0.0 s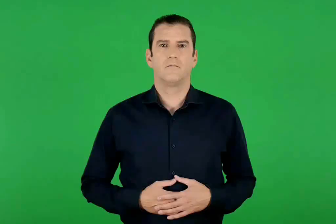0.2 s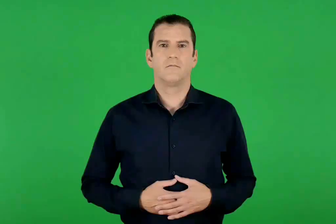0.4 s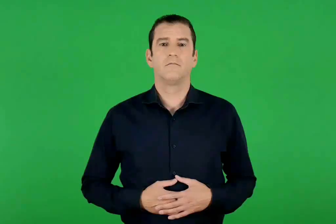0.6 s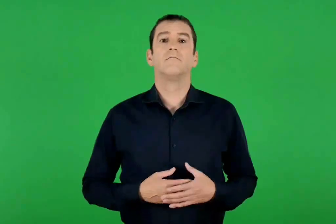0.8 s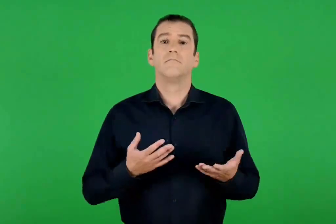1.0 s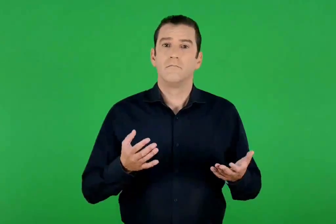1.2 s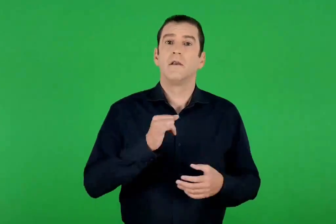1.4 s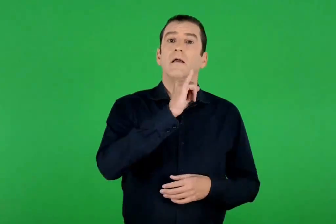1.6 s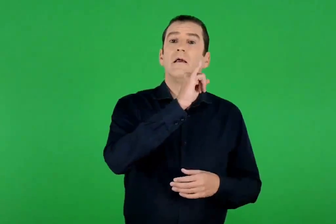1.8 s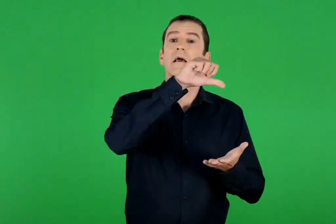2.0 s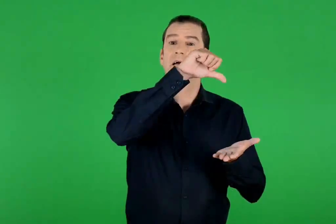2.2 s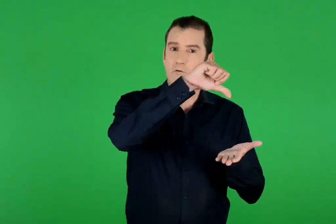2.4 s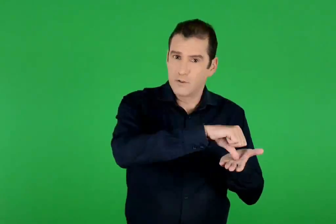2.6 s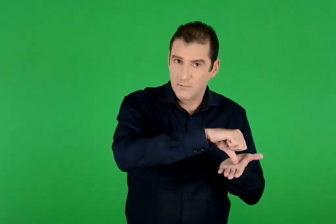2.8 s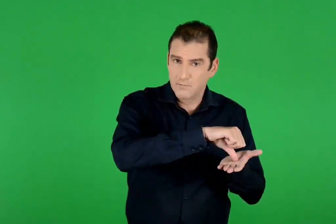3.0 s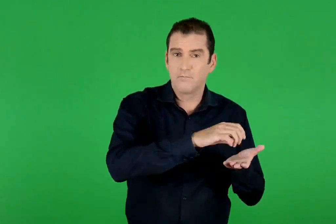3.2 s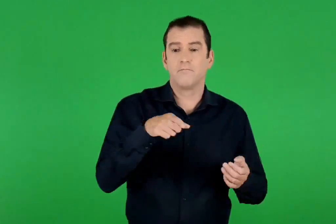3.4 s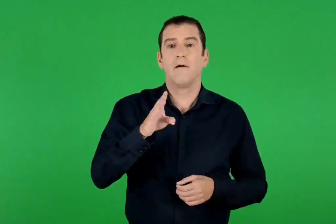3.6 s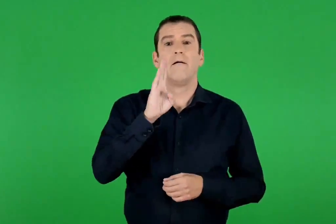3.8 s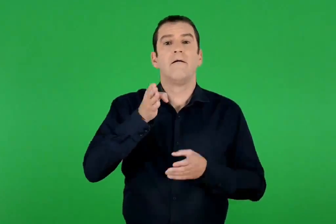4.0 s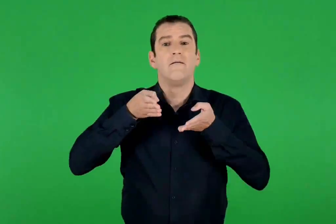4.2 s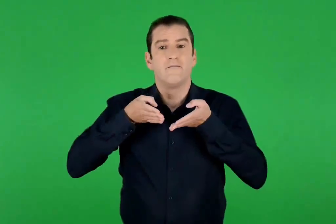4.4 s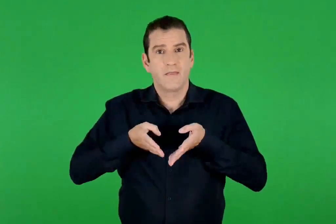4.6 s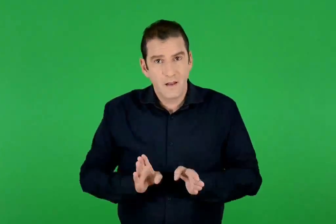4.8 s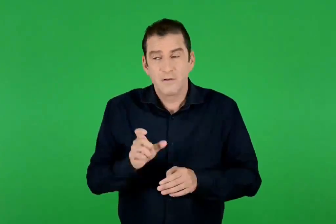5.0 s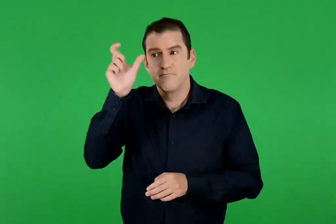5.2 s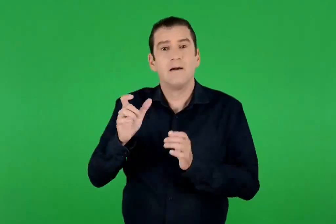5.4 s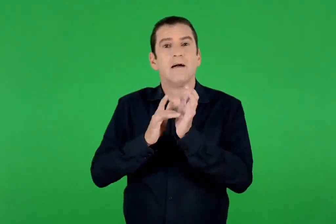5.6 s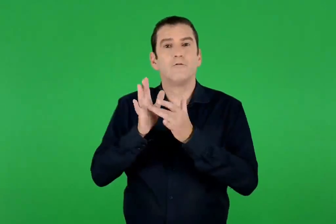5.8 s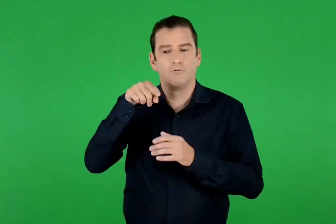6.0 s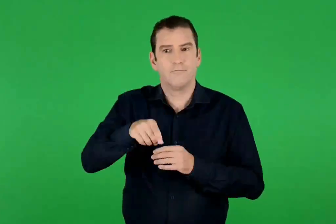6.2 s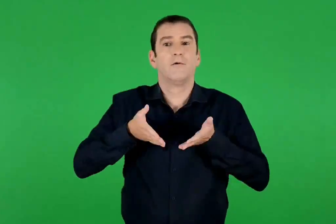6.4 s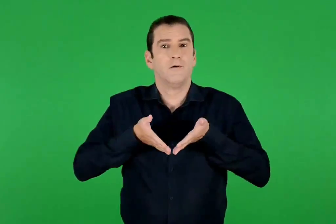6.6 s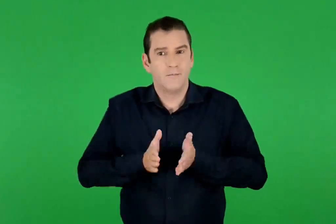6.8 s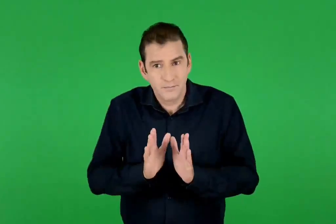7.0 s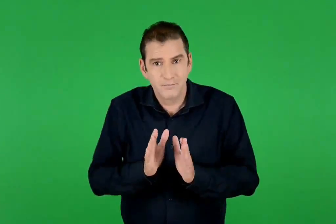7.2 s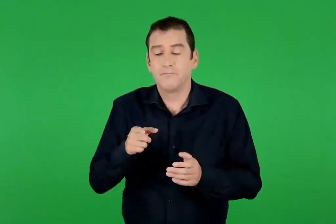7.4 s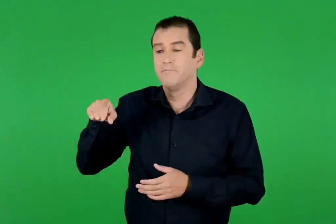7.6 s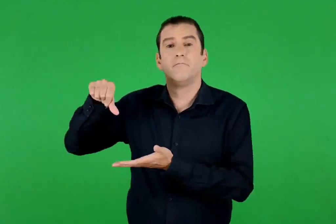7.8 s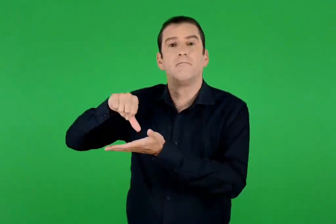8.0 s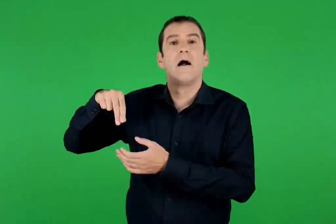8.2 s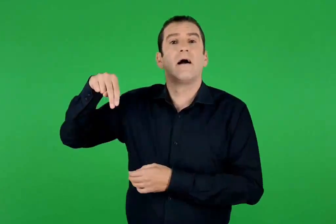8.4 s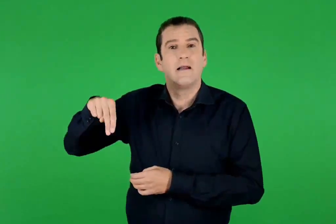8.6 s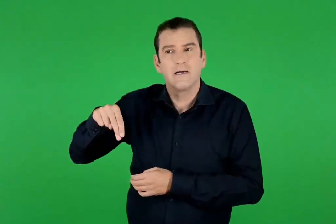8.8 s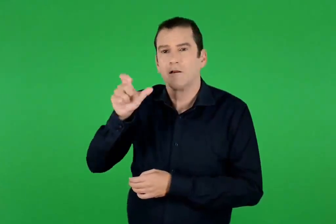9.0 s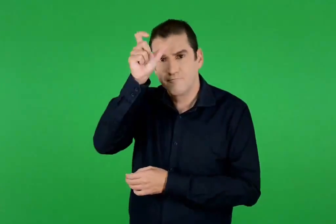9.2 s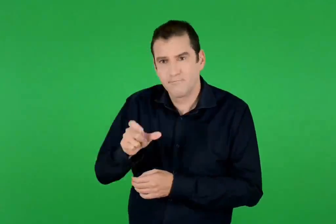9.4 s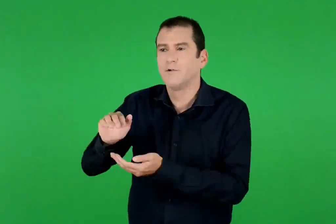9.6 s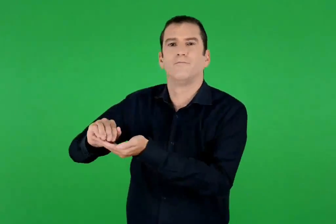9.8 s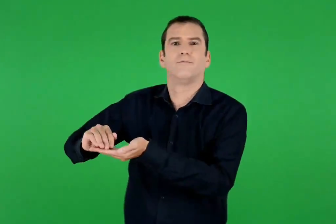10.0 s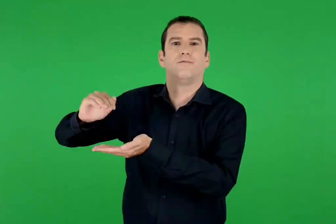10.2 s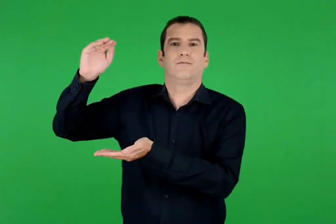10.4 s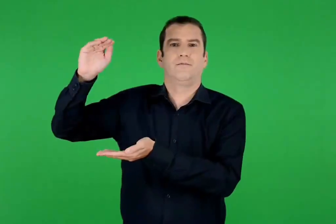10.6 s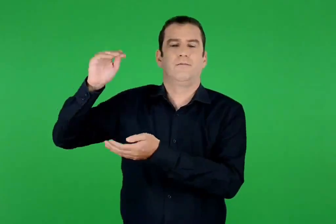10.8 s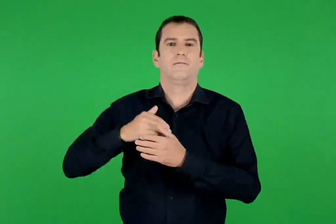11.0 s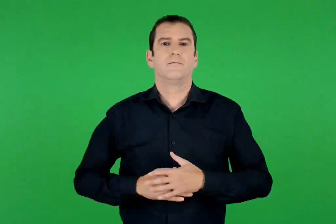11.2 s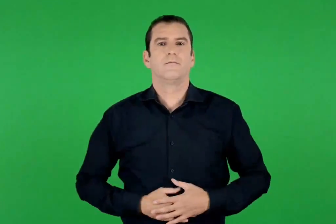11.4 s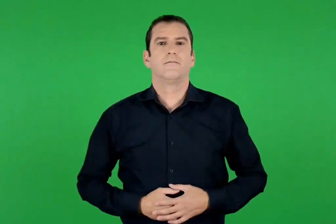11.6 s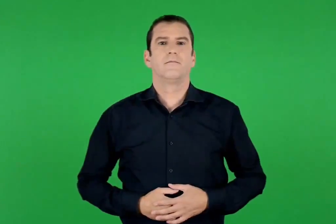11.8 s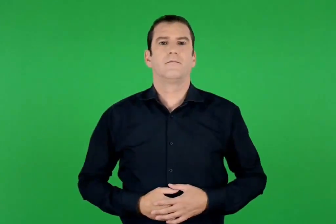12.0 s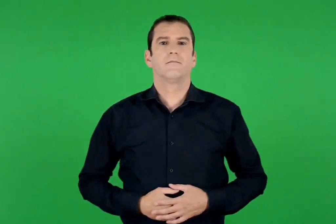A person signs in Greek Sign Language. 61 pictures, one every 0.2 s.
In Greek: είναι η ιερουσαλήμ , η βηθλεέμ , όπου γεννήθηκε ο χριστός , η ναζαρέτ , όπου ανατράφηκε
